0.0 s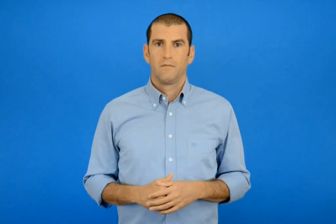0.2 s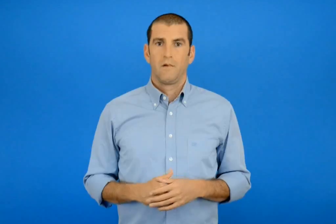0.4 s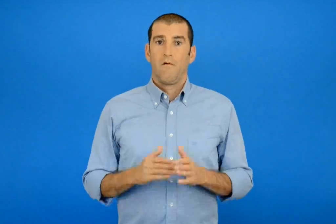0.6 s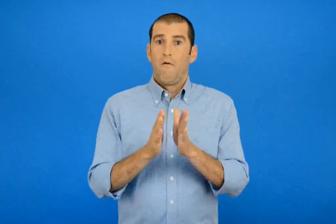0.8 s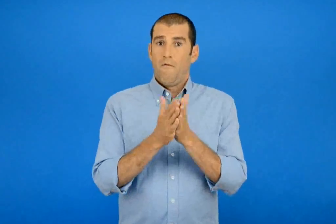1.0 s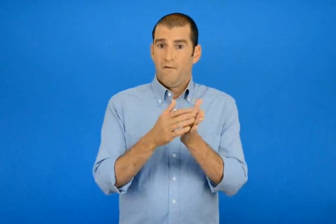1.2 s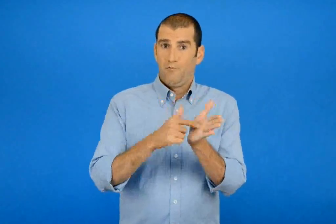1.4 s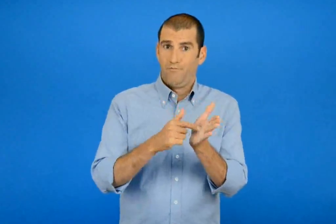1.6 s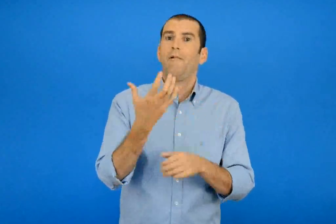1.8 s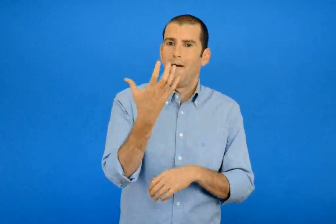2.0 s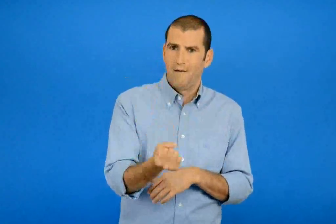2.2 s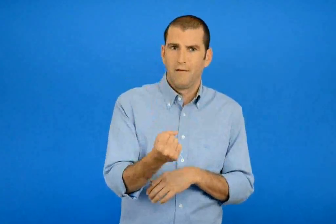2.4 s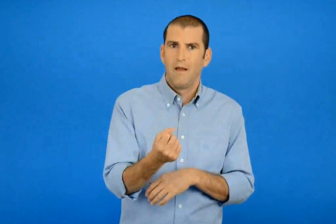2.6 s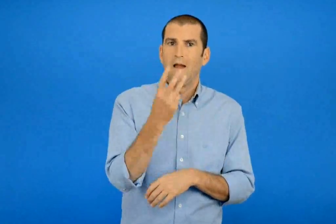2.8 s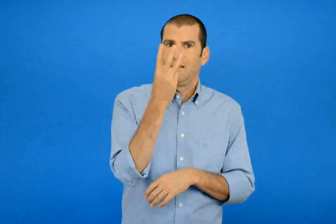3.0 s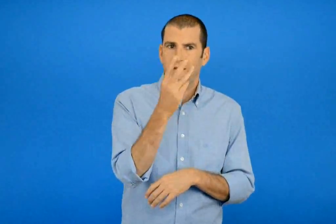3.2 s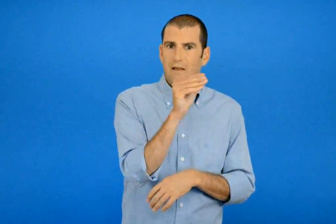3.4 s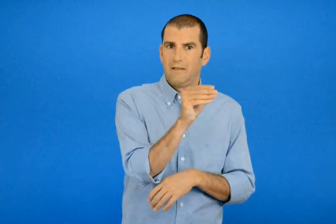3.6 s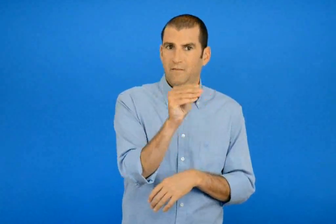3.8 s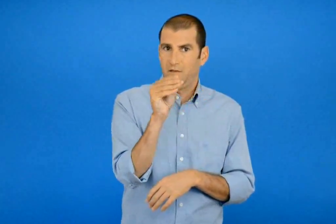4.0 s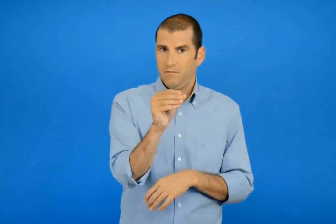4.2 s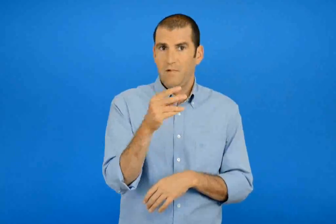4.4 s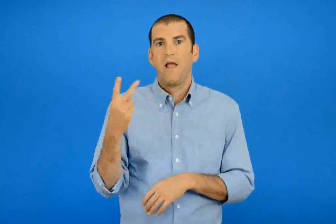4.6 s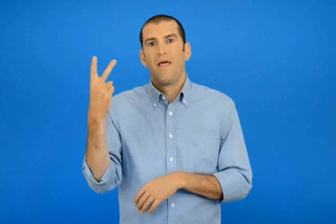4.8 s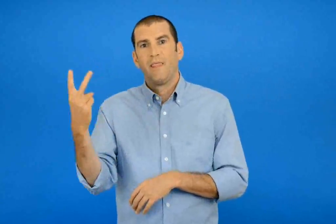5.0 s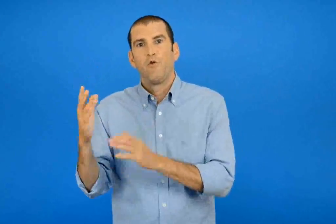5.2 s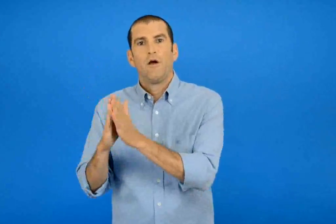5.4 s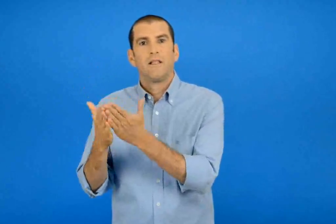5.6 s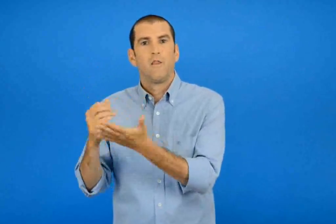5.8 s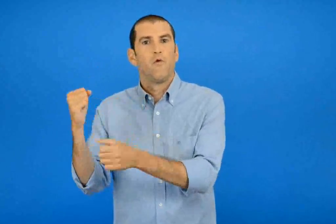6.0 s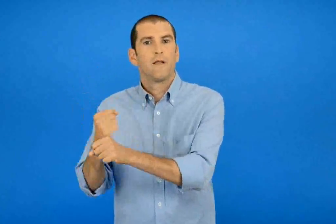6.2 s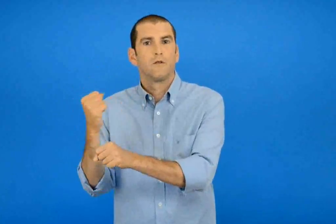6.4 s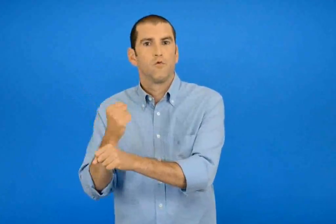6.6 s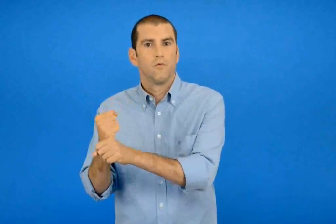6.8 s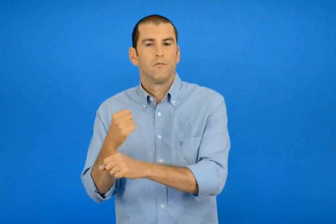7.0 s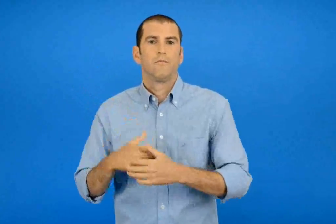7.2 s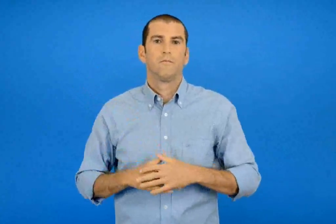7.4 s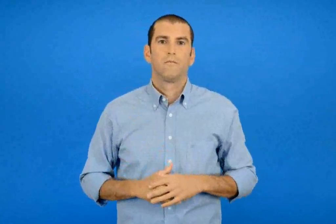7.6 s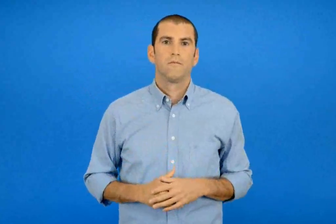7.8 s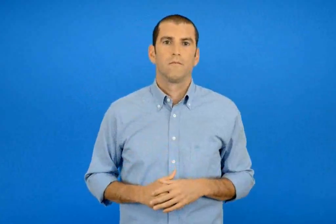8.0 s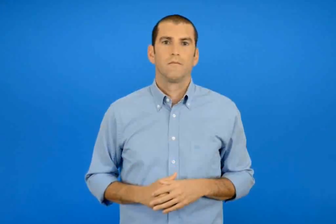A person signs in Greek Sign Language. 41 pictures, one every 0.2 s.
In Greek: το βιβλίο μας έχει τρία τεύχη και δύο τετράδια εργασιών
